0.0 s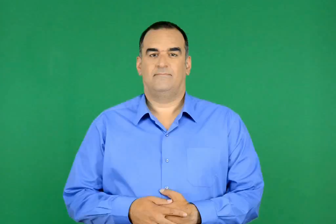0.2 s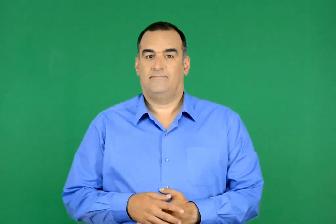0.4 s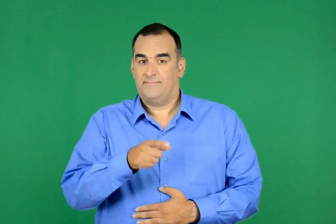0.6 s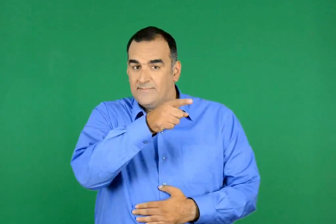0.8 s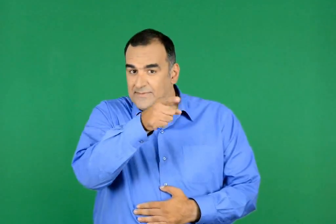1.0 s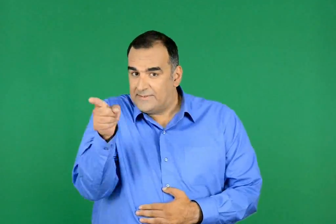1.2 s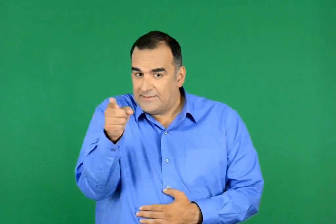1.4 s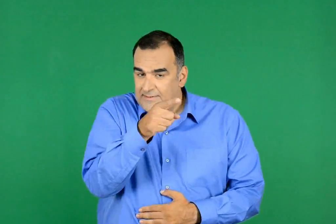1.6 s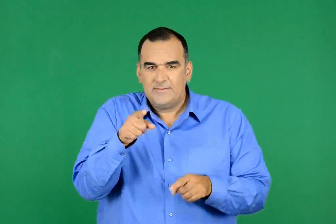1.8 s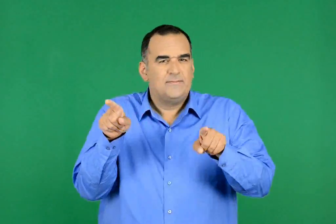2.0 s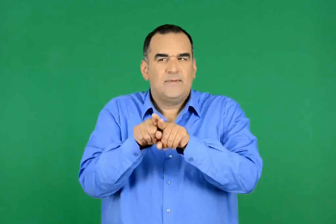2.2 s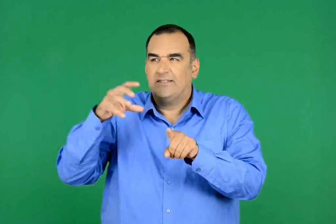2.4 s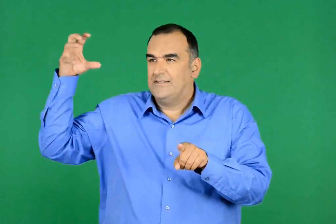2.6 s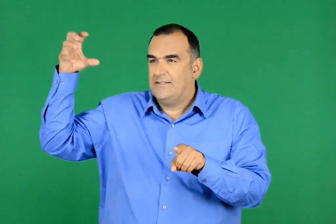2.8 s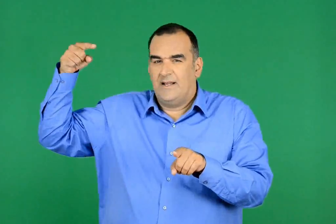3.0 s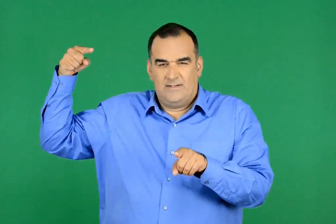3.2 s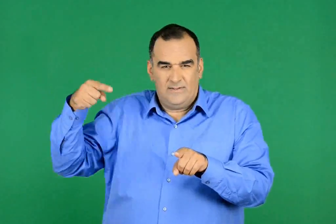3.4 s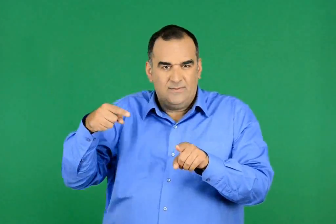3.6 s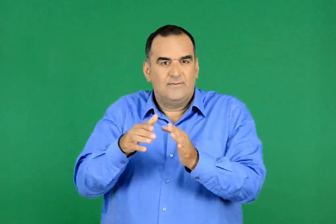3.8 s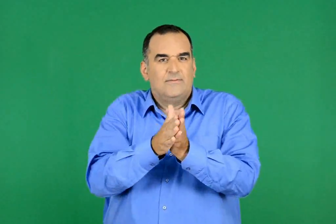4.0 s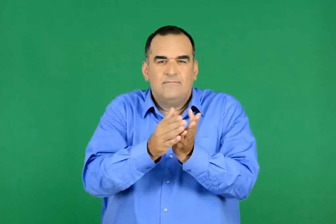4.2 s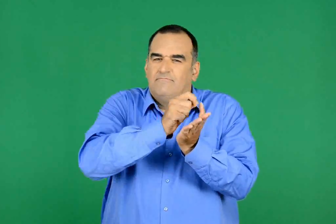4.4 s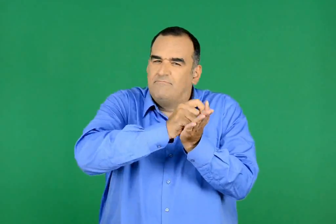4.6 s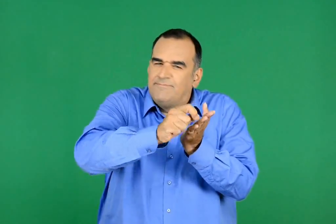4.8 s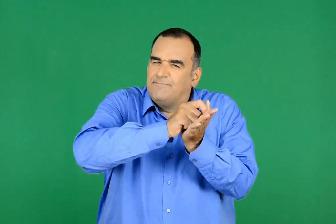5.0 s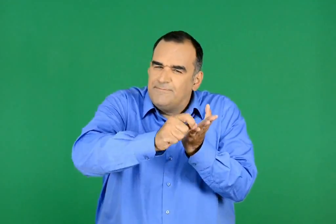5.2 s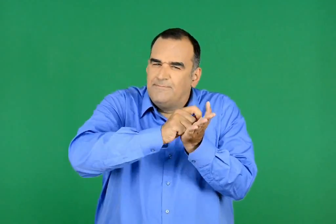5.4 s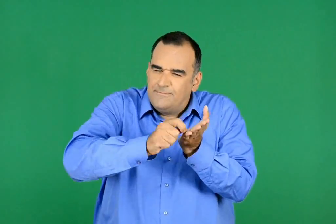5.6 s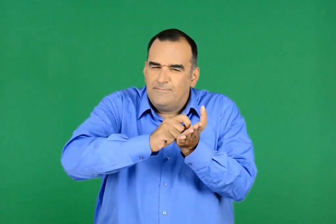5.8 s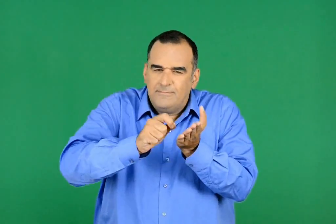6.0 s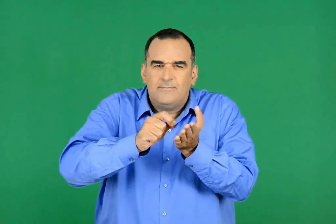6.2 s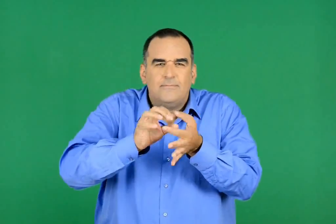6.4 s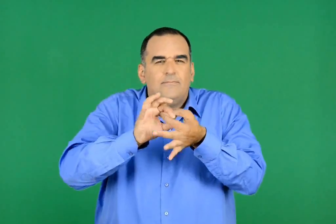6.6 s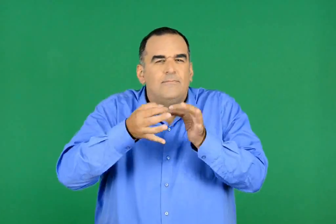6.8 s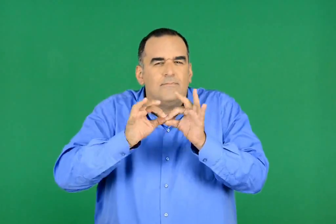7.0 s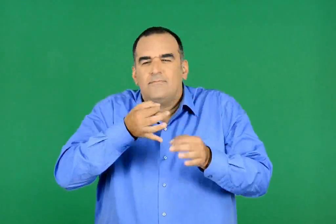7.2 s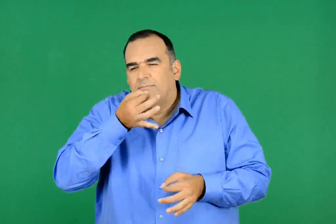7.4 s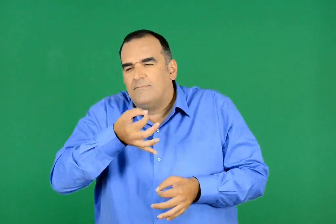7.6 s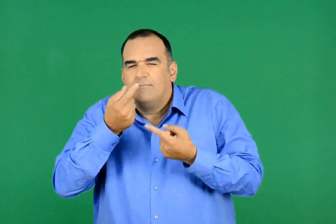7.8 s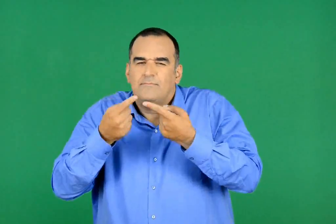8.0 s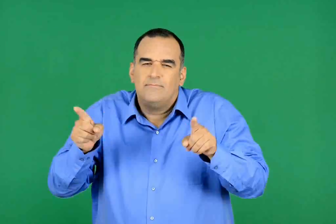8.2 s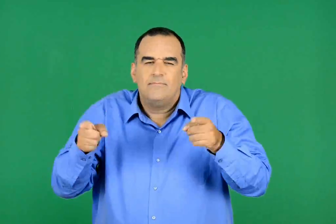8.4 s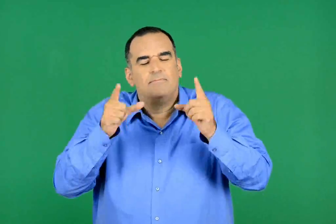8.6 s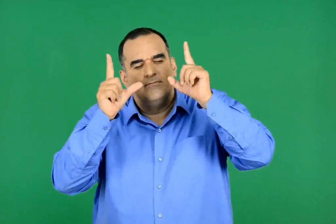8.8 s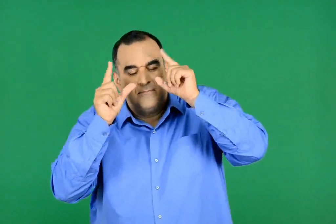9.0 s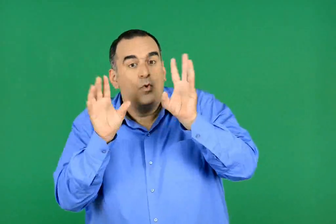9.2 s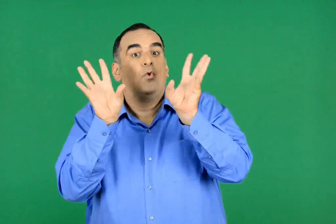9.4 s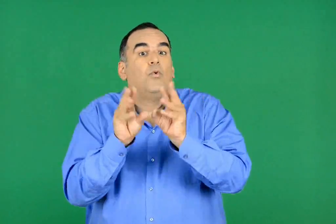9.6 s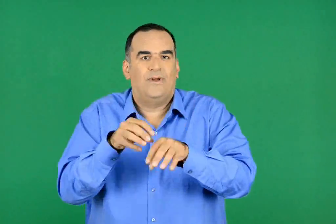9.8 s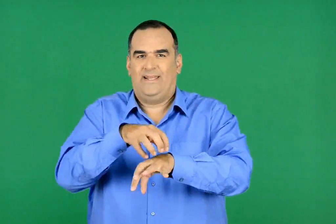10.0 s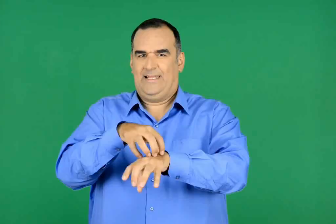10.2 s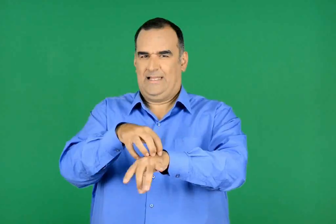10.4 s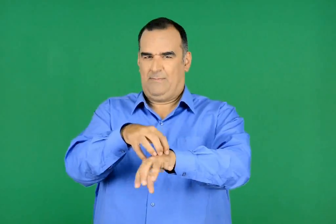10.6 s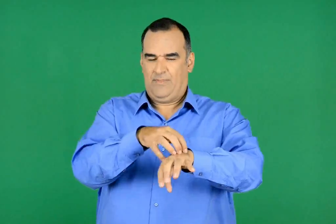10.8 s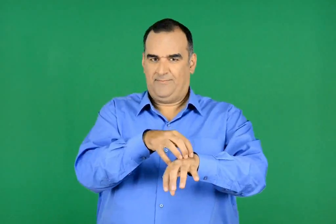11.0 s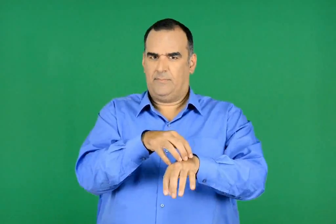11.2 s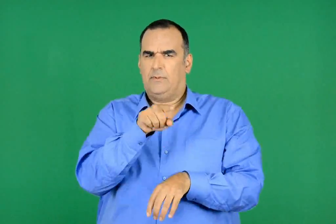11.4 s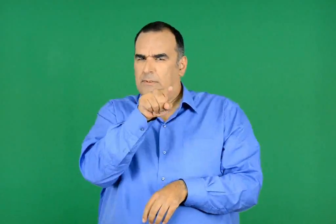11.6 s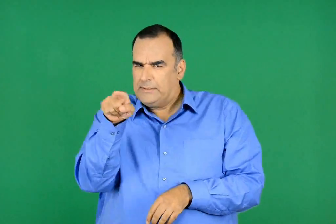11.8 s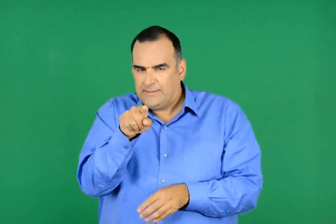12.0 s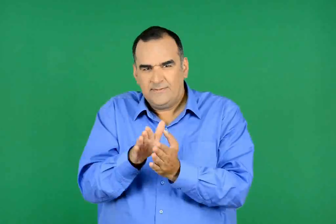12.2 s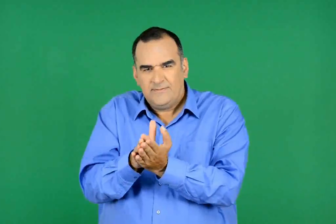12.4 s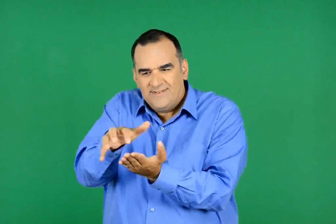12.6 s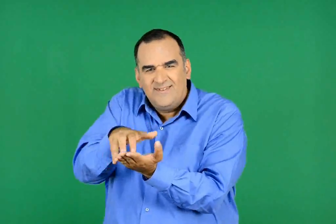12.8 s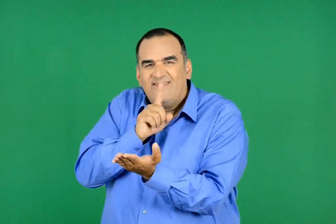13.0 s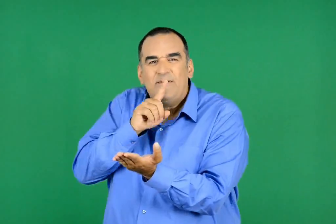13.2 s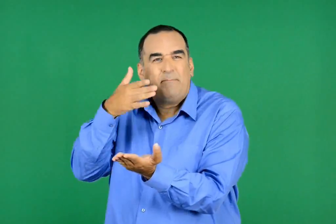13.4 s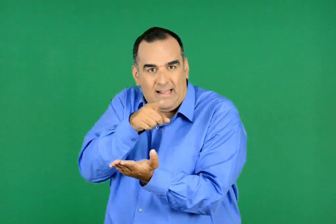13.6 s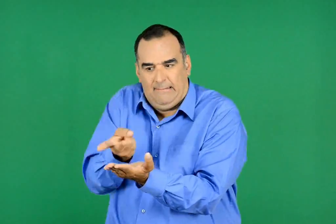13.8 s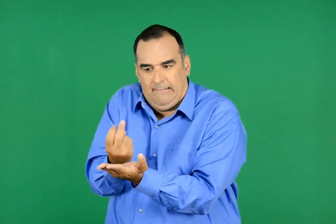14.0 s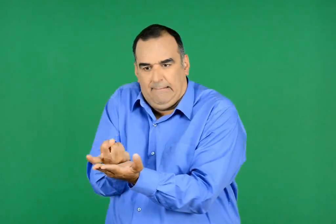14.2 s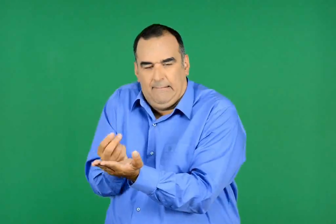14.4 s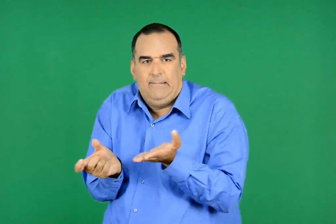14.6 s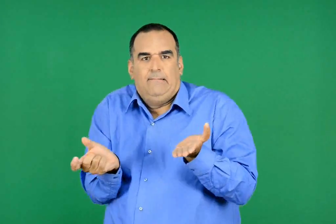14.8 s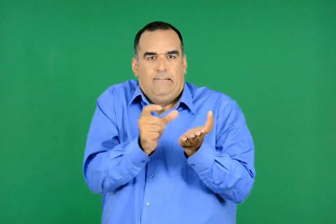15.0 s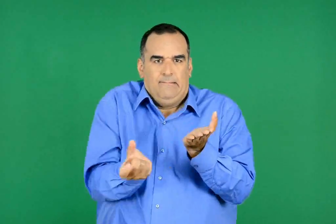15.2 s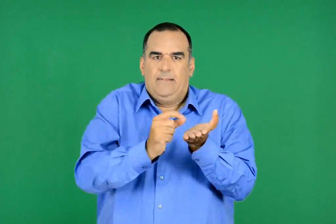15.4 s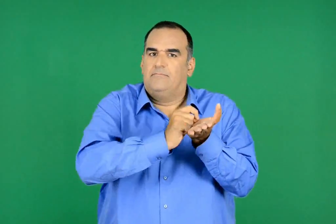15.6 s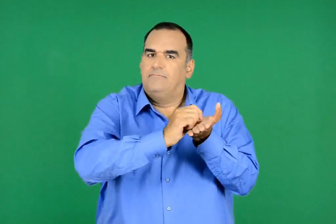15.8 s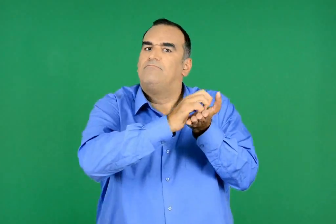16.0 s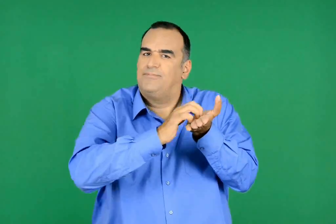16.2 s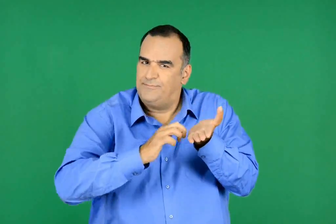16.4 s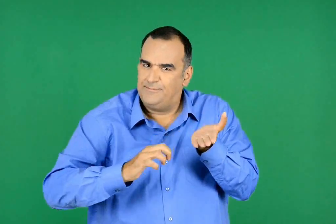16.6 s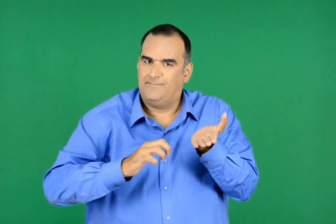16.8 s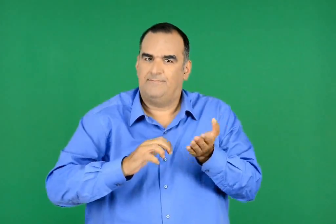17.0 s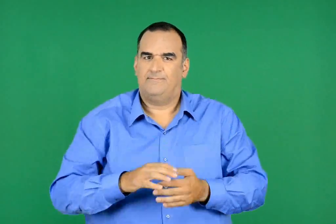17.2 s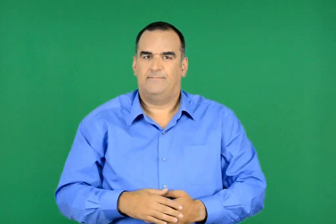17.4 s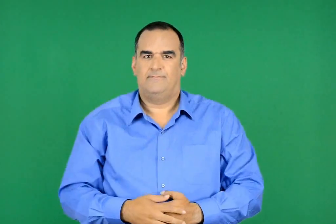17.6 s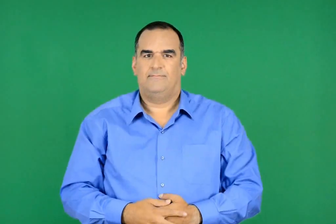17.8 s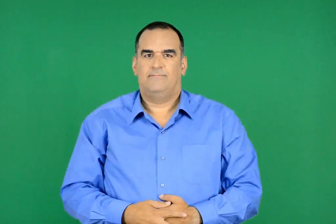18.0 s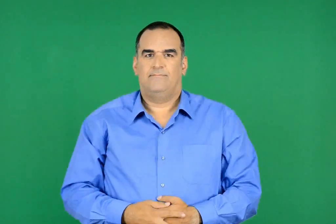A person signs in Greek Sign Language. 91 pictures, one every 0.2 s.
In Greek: συνθέστε και σεις , μαζί με την αχτιδούλα , ένα νανούρισμα για τα χταπόδια. καλό θα ήταν να πάρετε και λέξεις μέσα από το ίδιο το κείμενο
